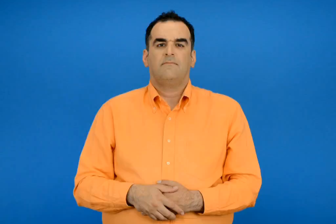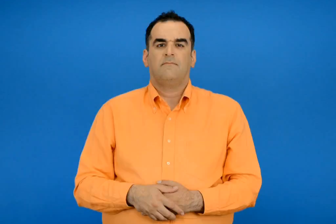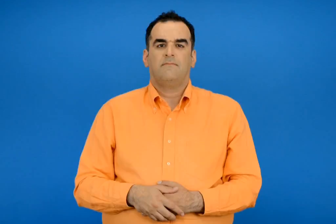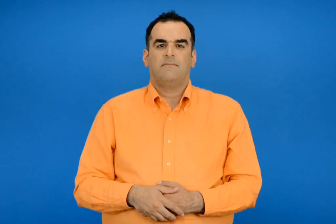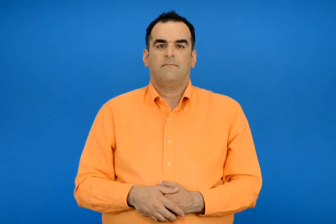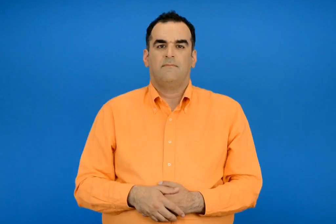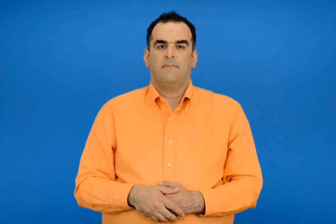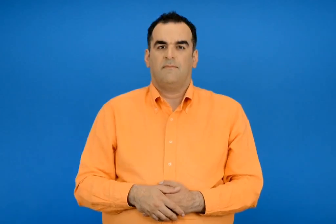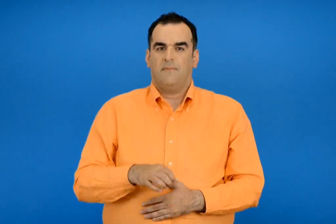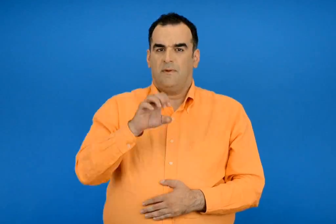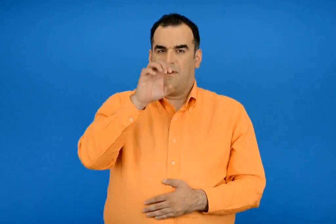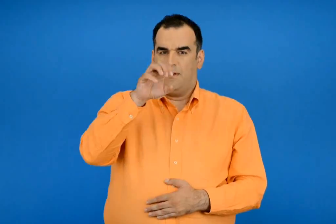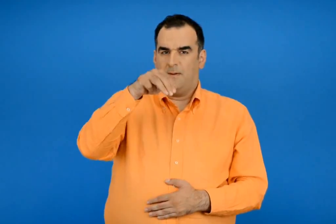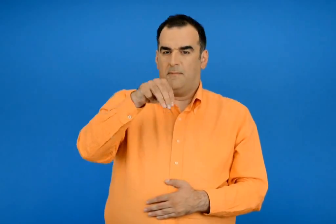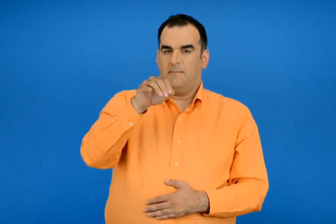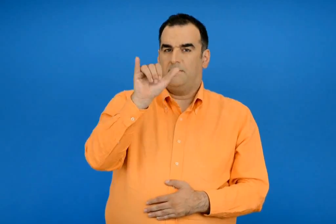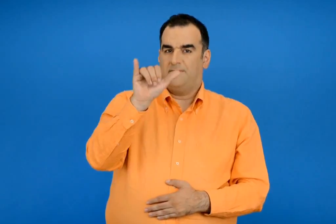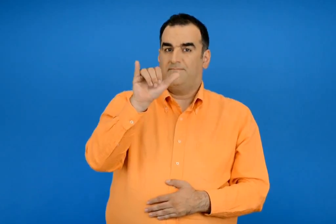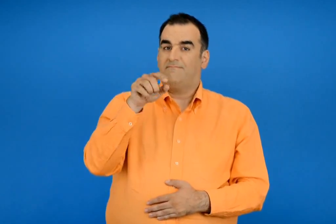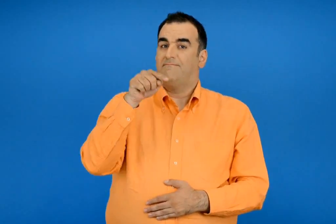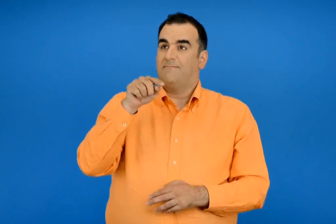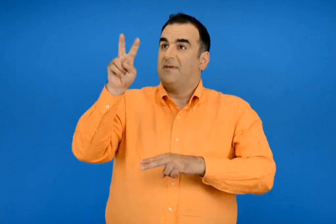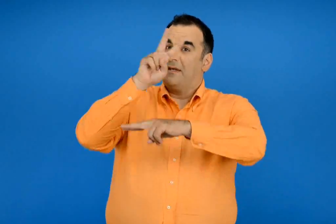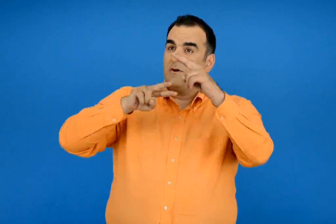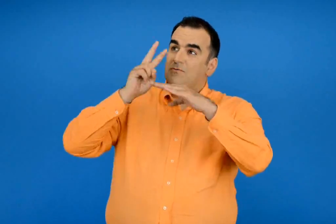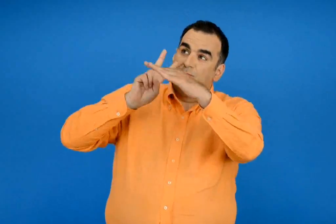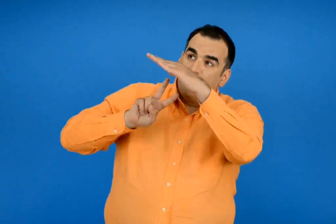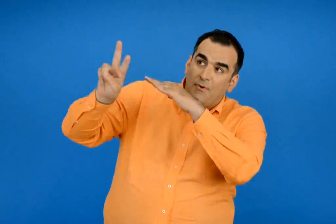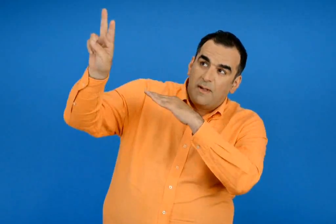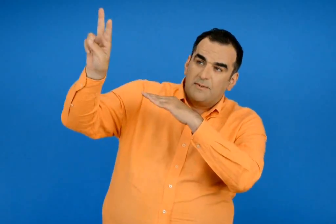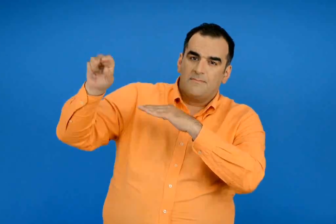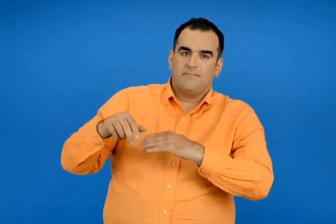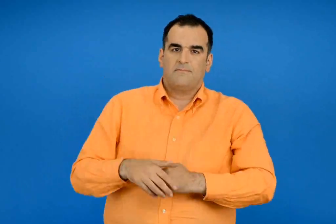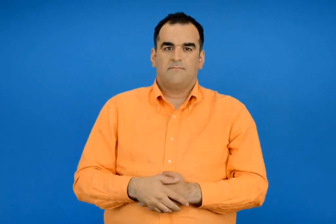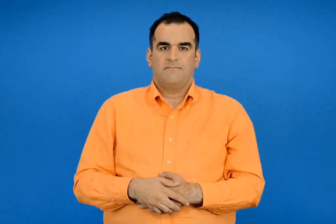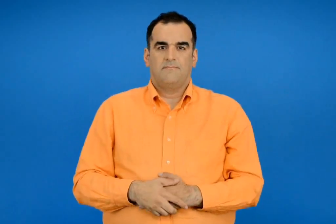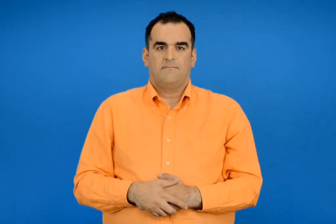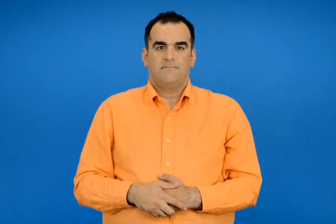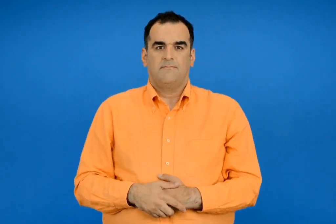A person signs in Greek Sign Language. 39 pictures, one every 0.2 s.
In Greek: η εθνική μετεωρολογική υπηρεσία ε μέτρου προβλέπει τον καιρό
